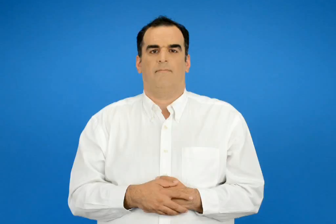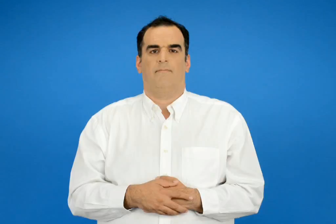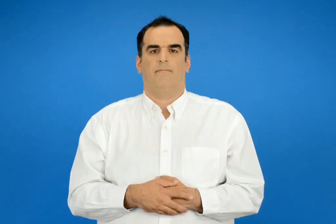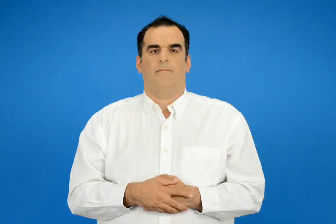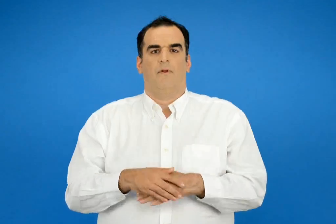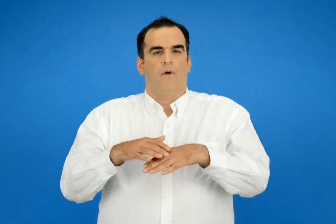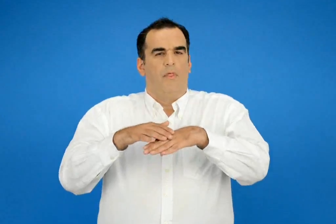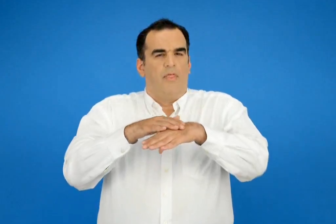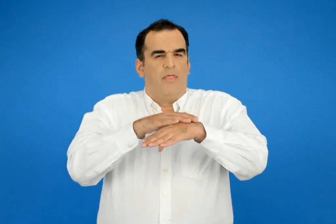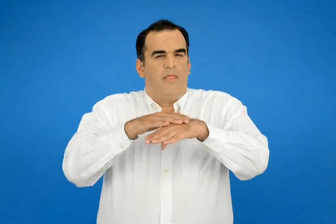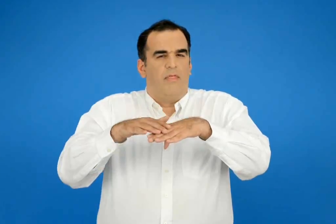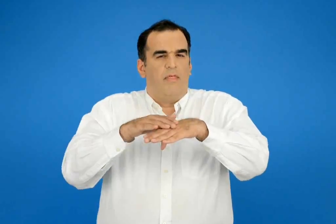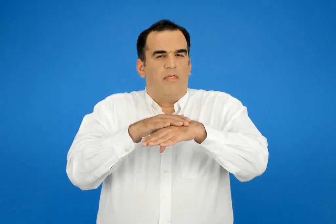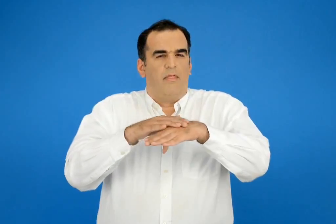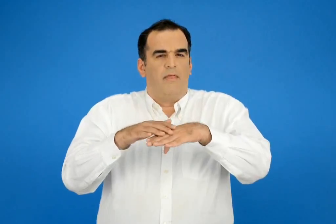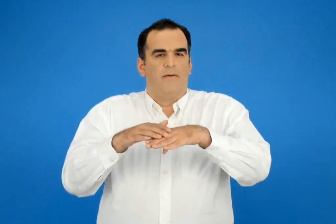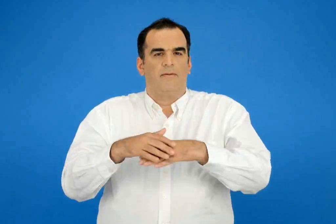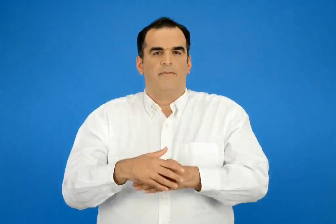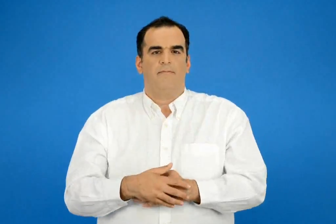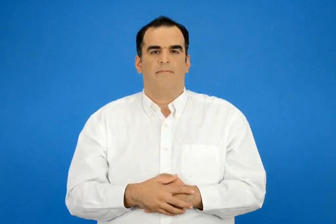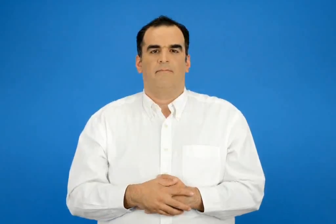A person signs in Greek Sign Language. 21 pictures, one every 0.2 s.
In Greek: απαλό
